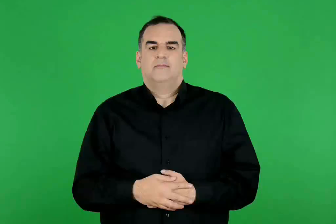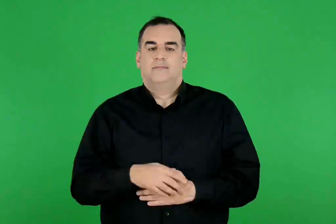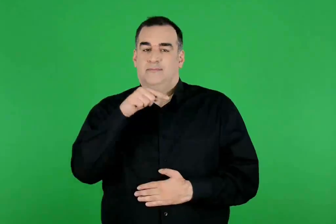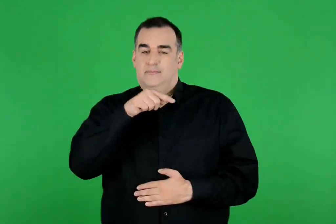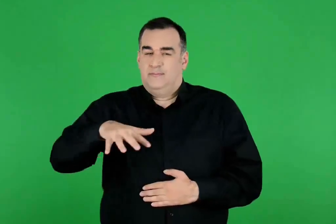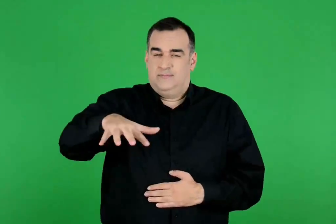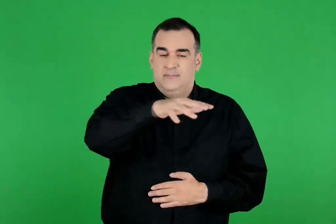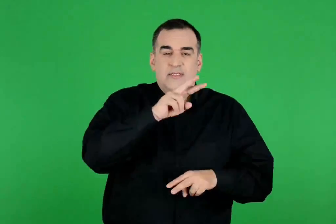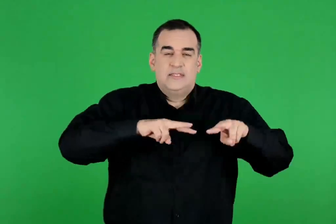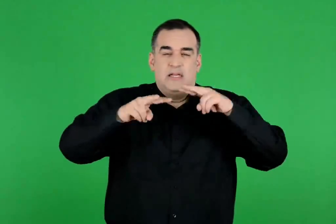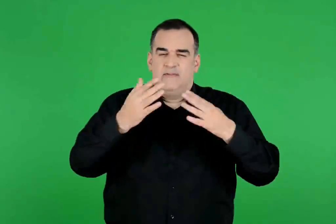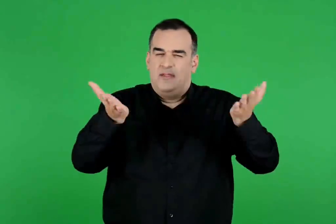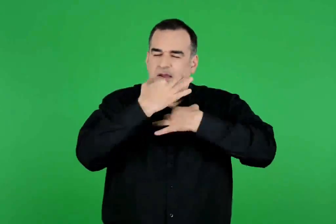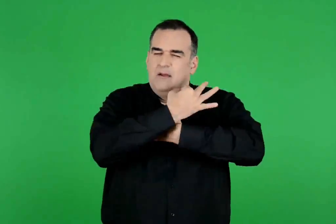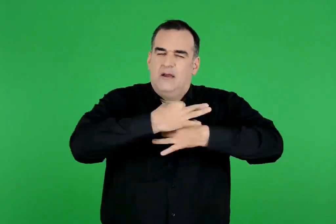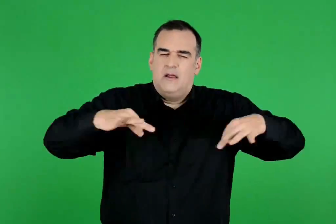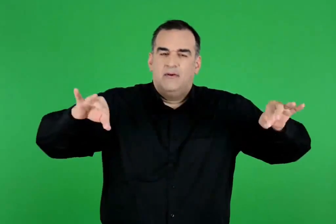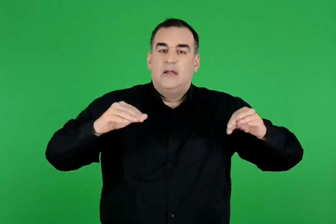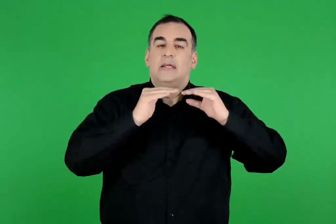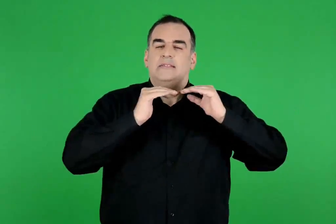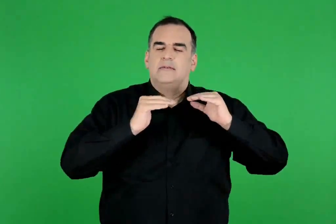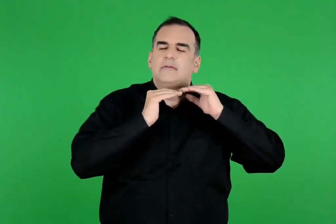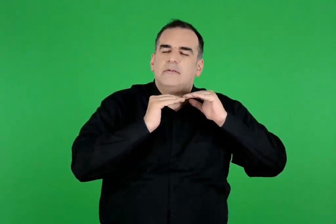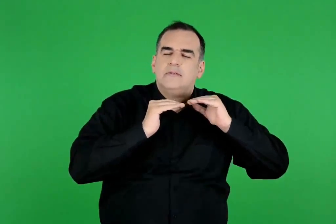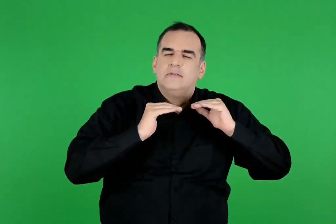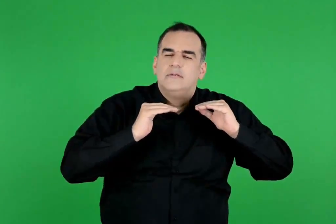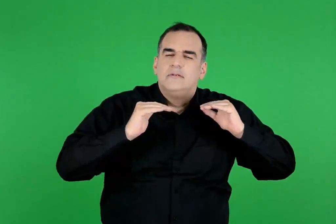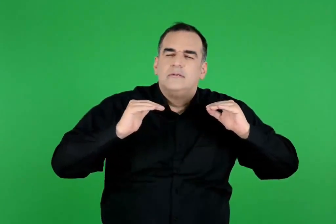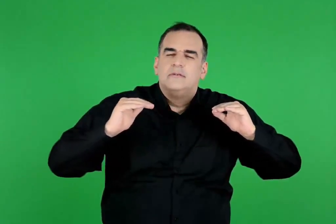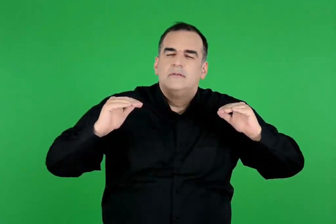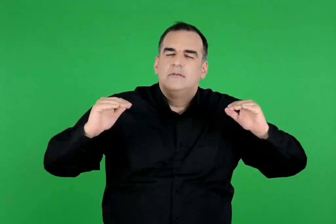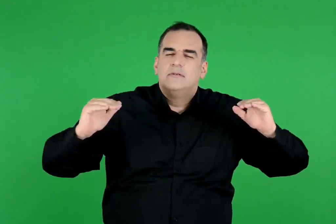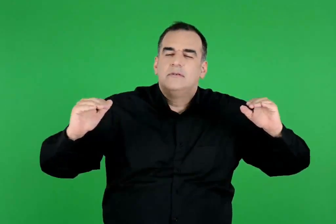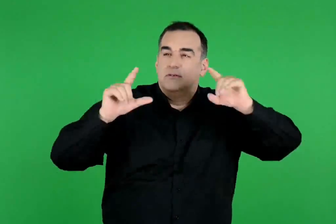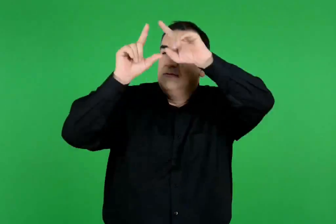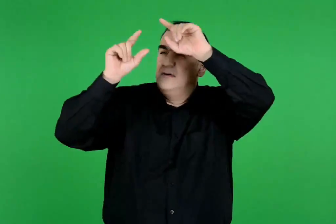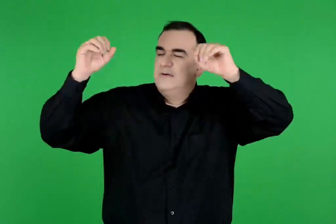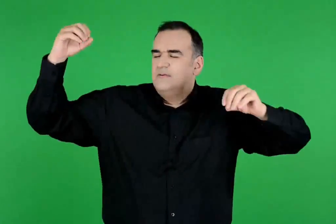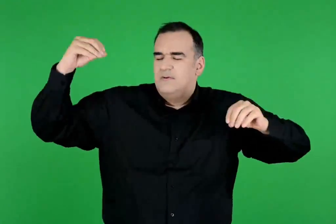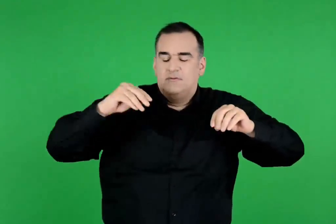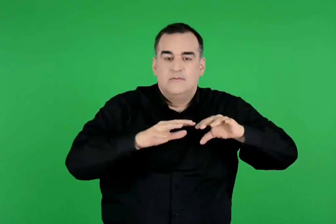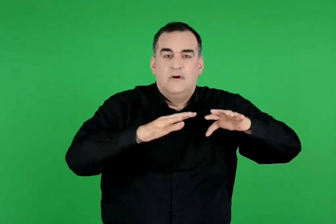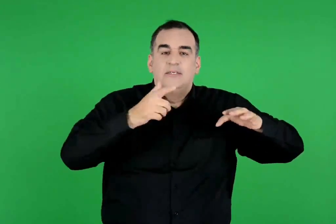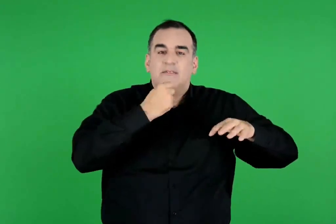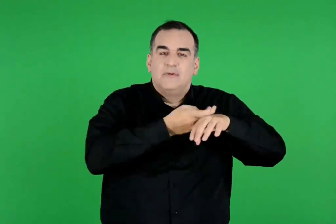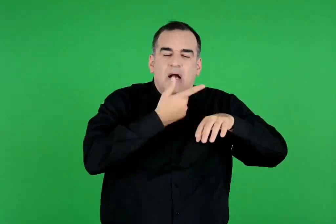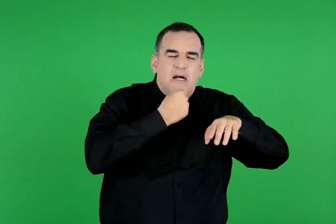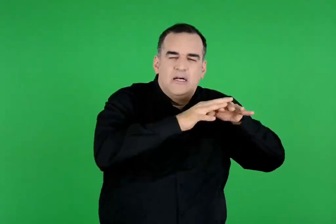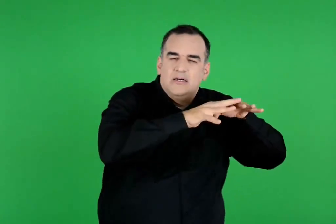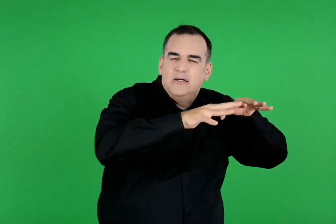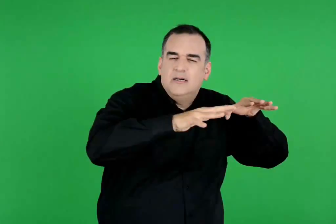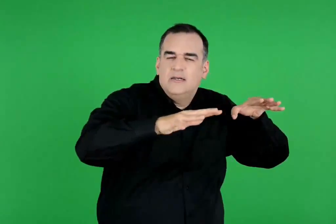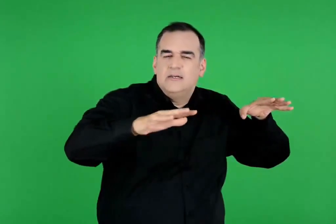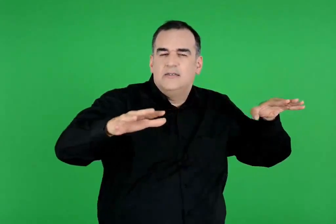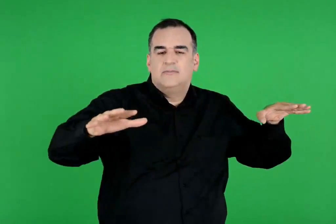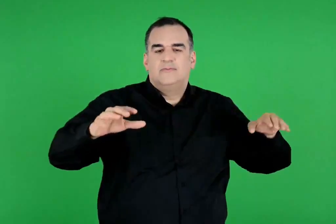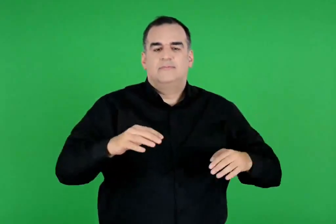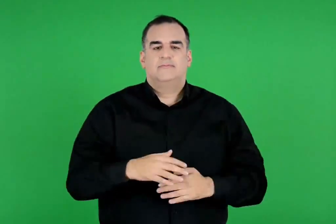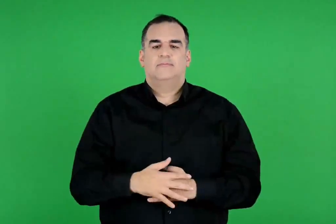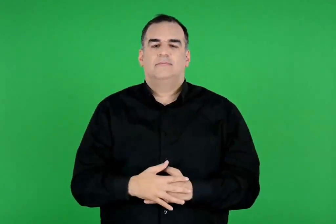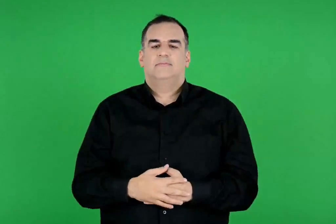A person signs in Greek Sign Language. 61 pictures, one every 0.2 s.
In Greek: ασύγνεφη εκεί πάνω βασιλεύει γαλήνη ατέλειωτη , κι ολόλευκη φεγγοβολή τον λούζει
